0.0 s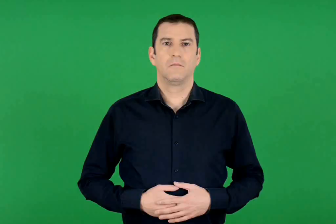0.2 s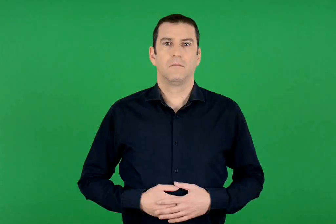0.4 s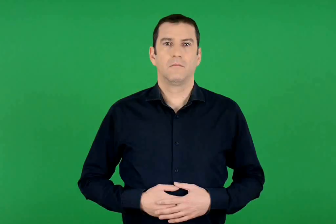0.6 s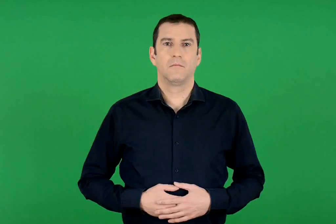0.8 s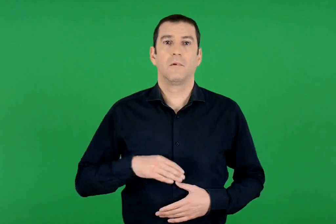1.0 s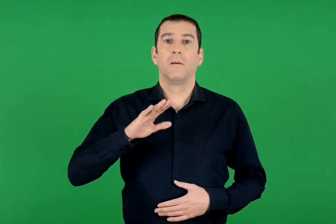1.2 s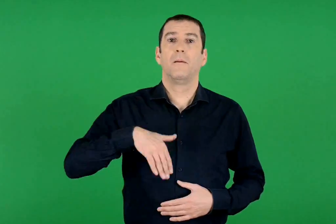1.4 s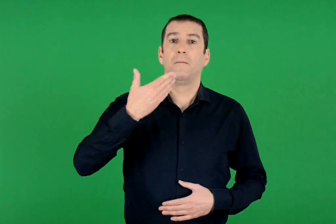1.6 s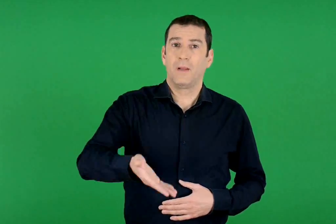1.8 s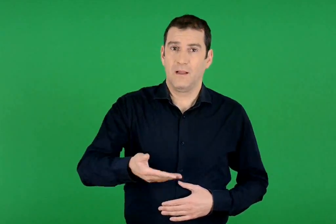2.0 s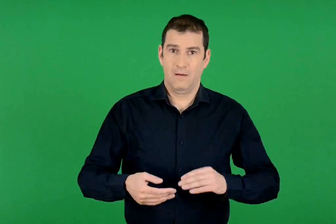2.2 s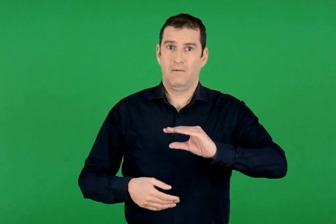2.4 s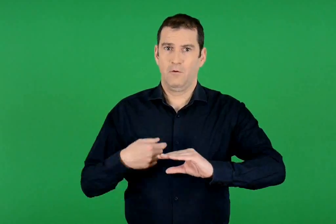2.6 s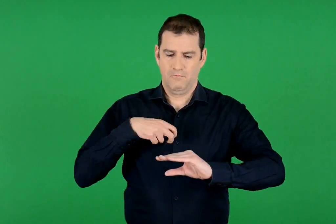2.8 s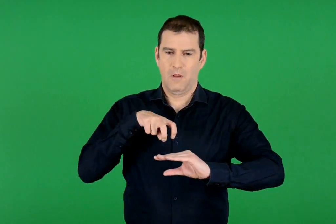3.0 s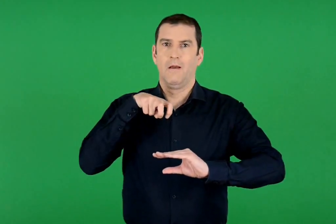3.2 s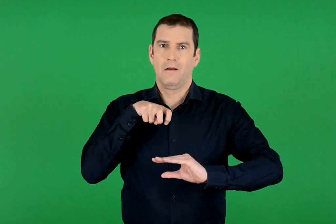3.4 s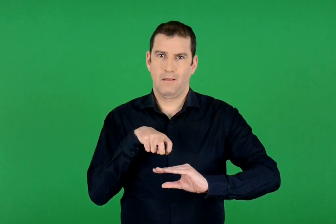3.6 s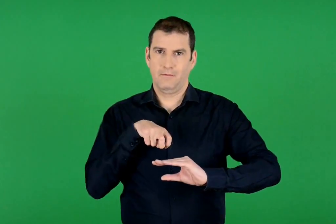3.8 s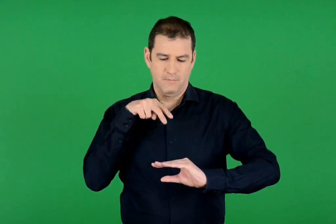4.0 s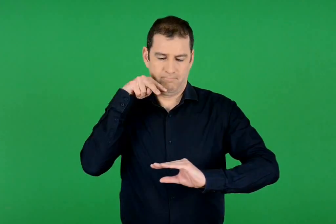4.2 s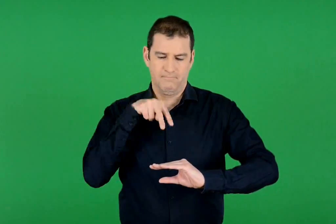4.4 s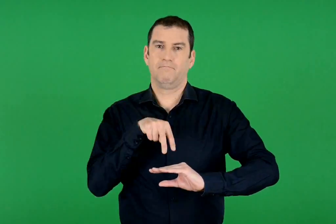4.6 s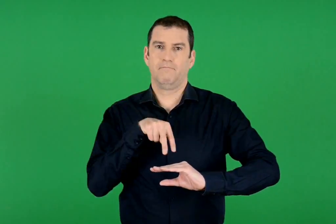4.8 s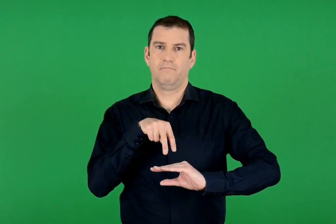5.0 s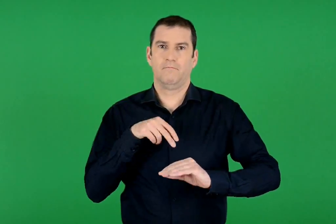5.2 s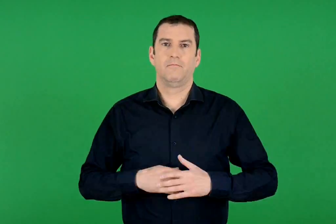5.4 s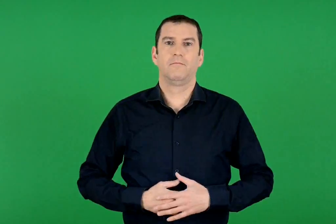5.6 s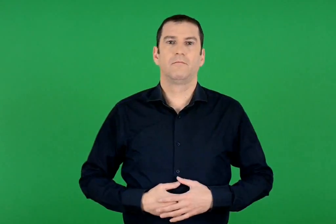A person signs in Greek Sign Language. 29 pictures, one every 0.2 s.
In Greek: μετά από τη θέση που καθόμαστε
